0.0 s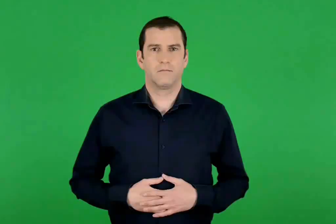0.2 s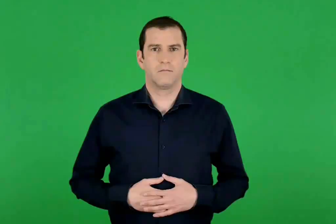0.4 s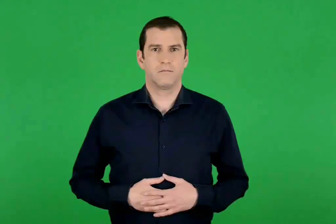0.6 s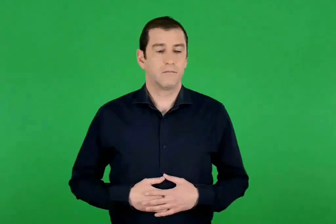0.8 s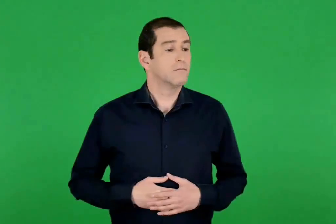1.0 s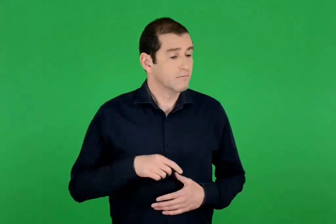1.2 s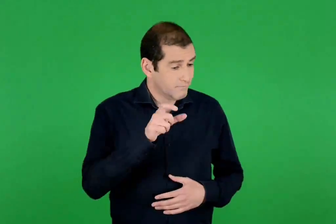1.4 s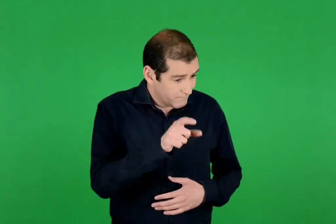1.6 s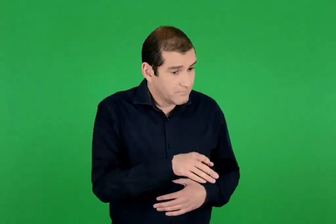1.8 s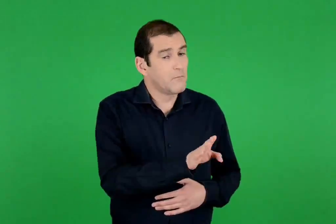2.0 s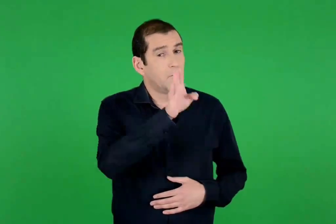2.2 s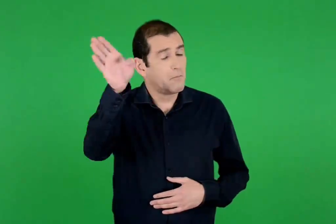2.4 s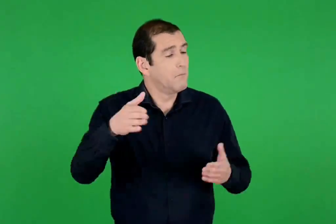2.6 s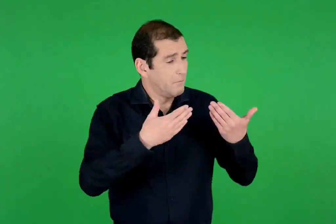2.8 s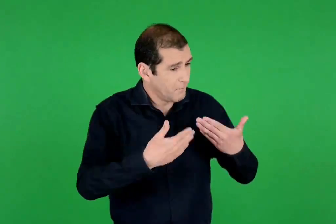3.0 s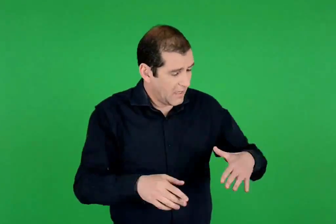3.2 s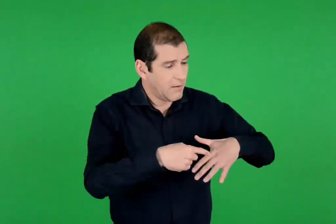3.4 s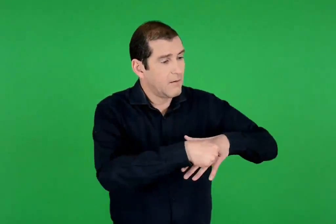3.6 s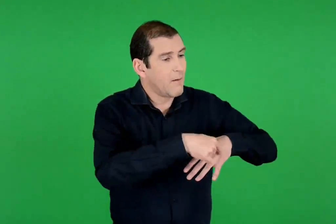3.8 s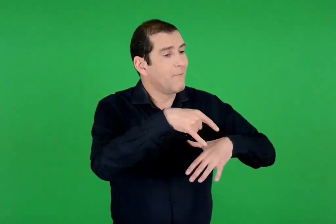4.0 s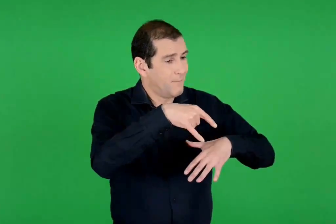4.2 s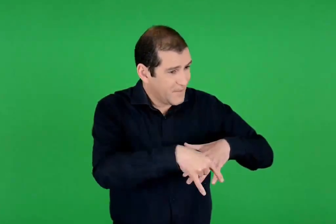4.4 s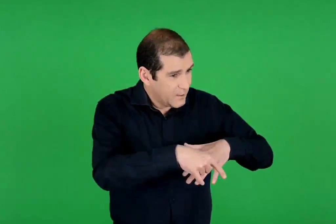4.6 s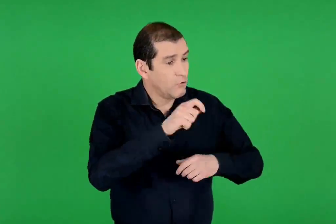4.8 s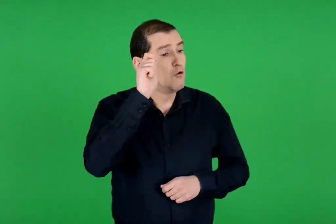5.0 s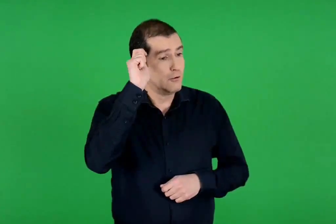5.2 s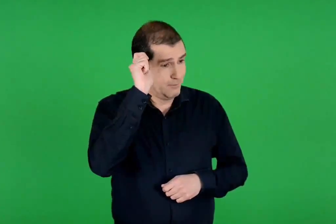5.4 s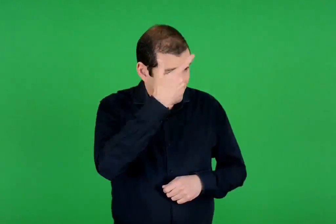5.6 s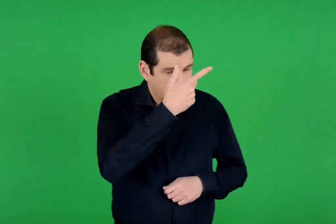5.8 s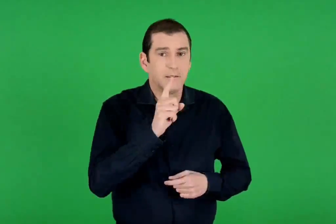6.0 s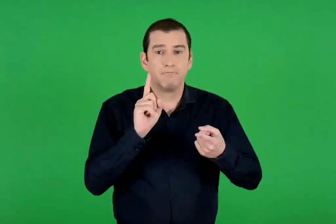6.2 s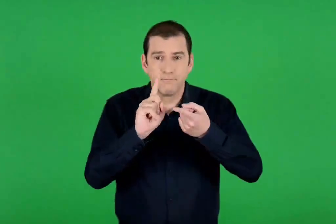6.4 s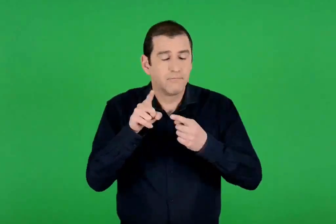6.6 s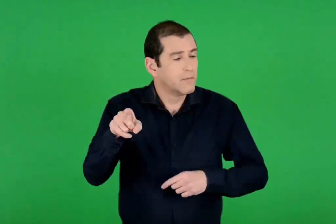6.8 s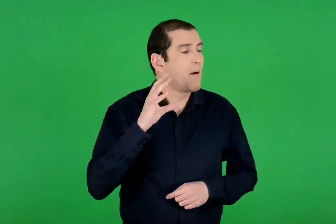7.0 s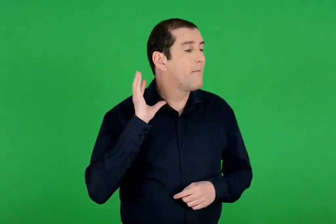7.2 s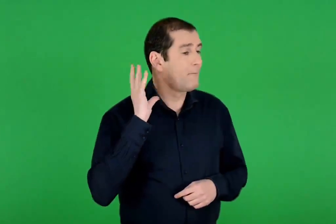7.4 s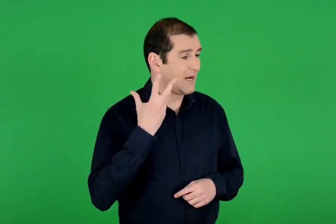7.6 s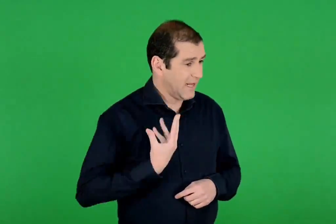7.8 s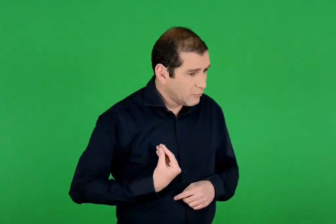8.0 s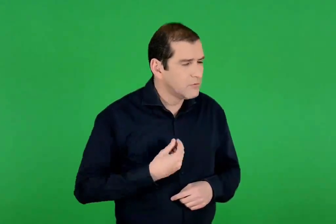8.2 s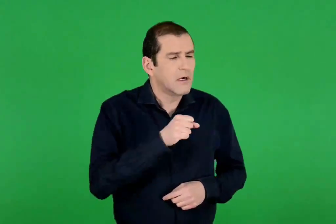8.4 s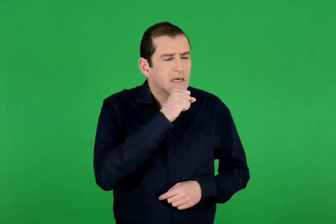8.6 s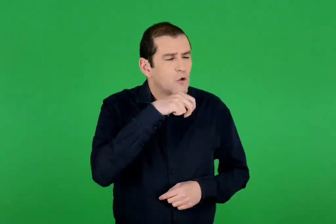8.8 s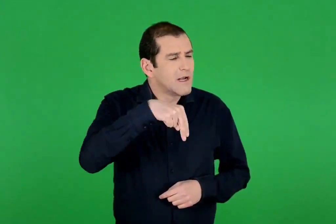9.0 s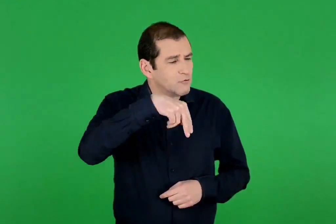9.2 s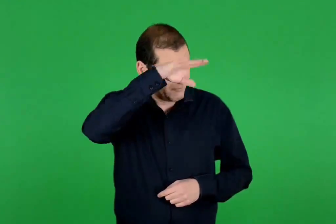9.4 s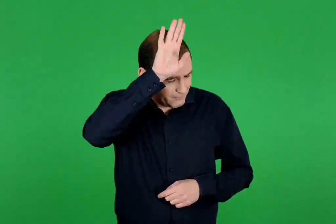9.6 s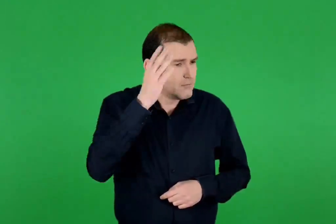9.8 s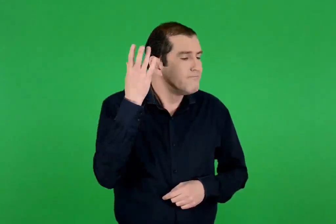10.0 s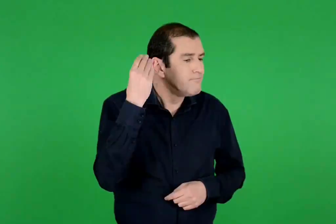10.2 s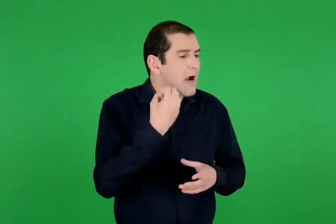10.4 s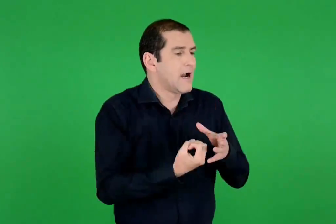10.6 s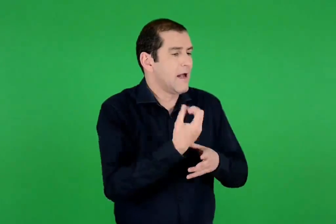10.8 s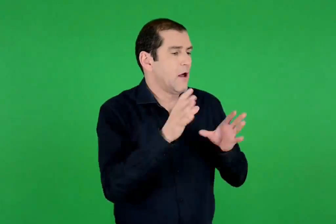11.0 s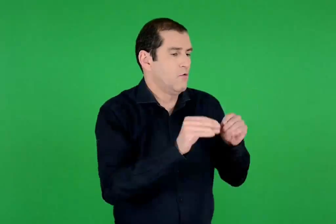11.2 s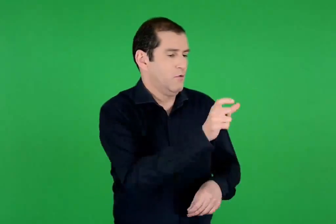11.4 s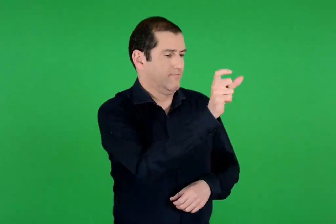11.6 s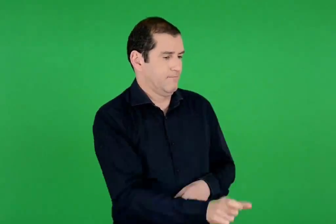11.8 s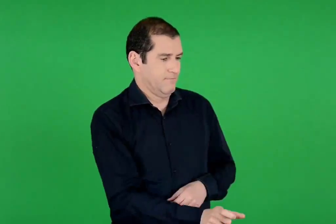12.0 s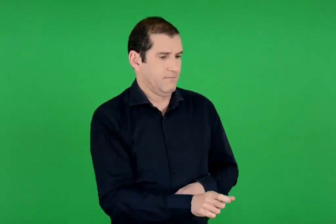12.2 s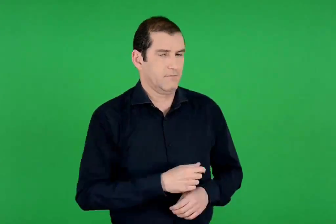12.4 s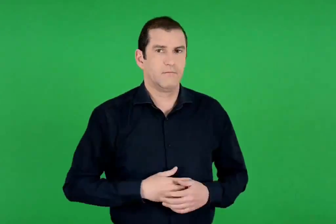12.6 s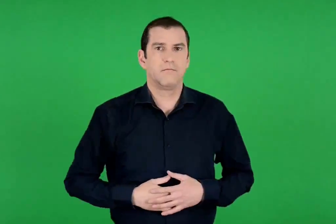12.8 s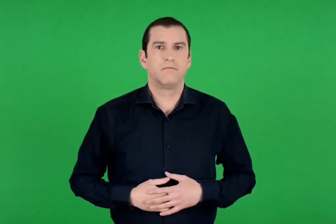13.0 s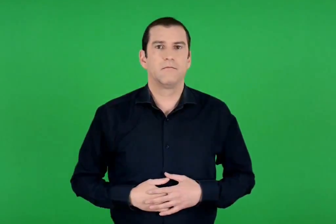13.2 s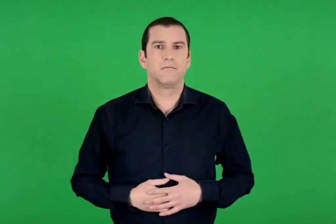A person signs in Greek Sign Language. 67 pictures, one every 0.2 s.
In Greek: είχε πάει στην πύλο και στη σπάρτη να μάθει από τον μενέλαο κι από τον γέρο νέστορα νέα για σένα
